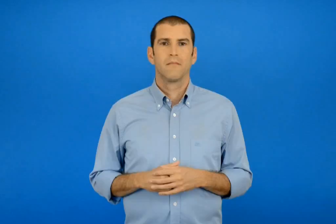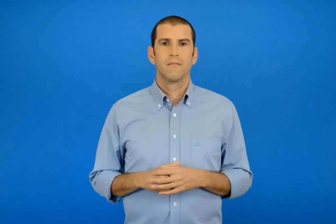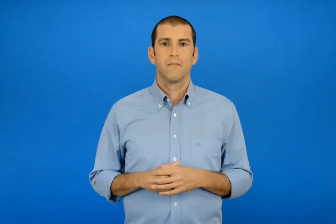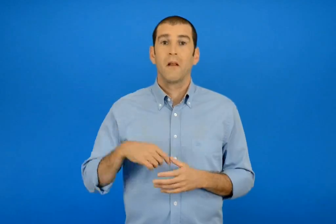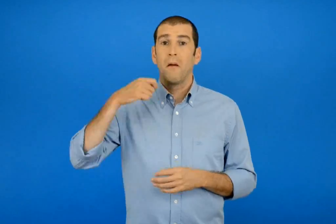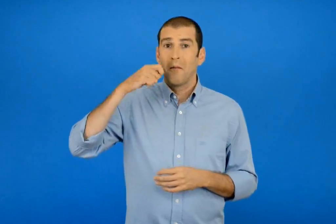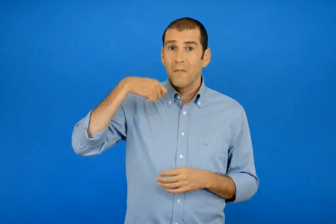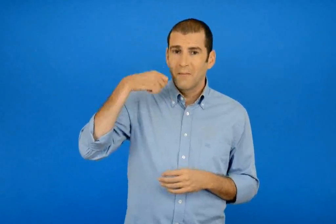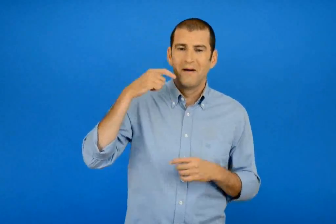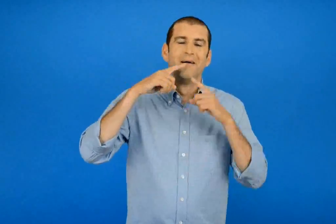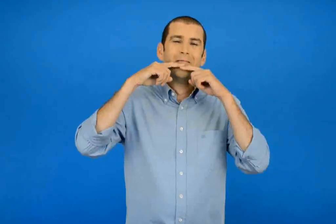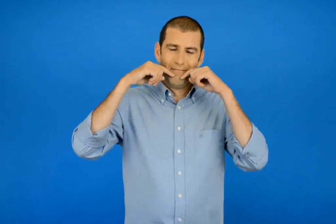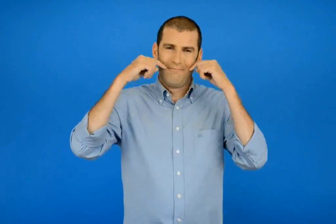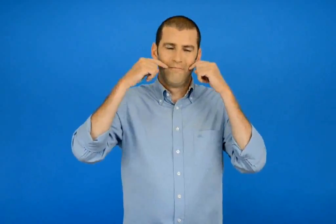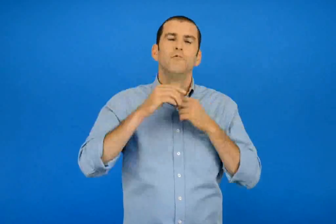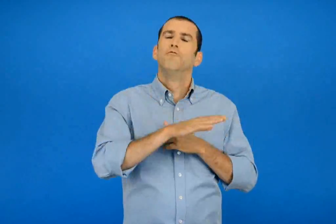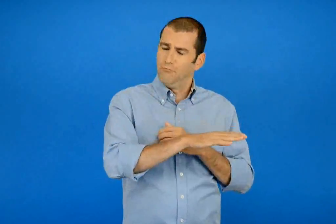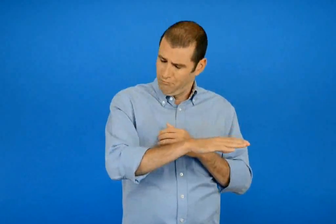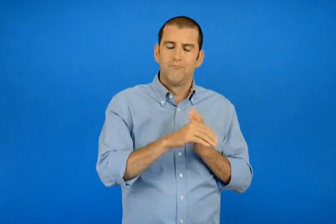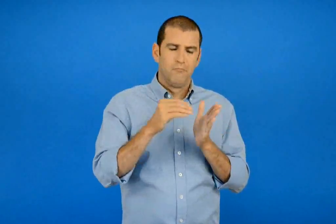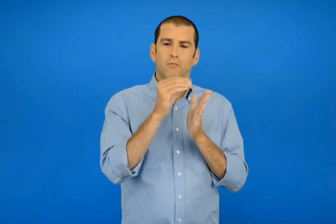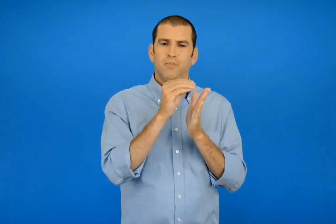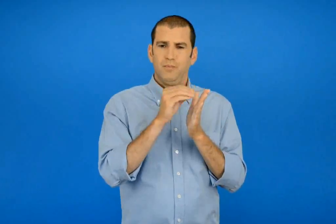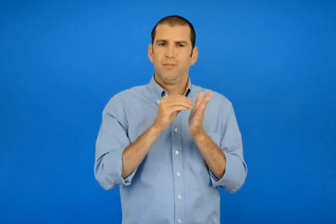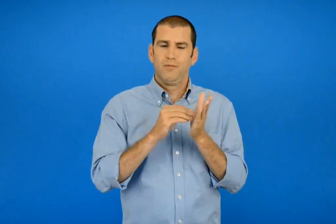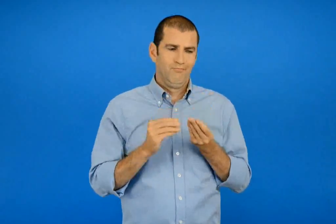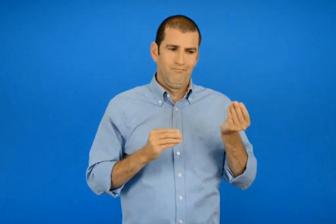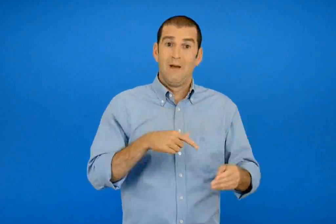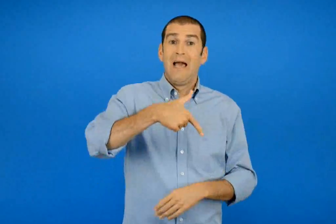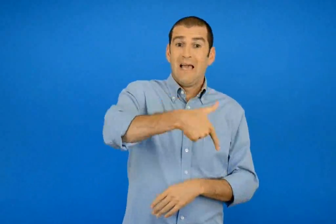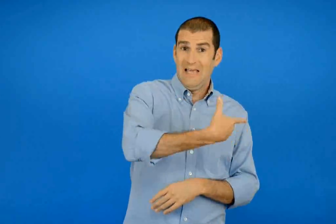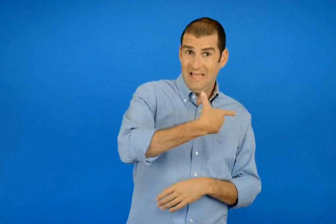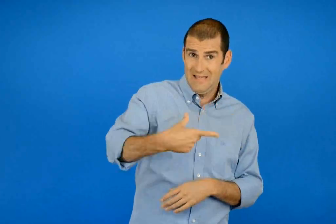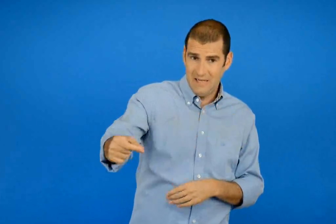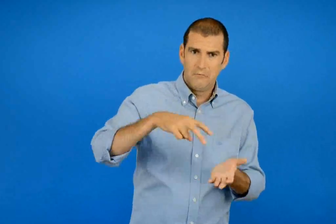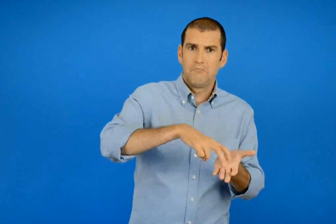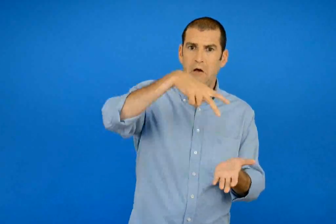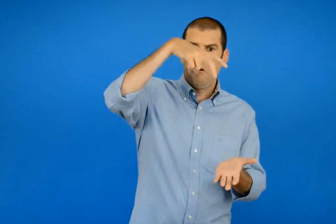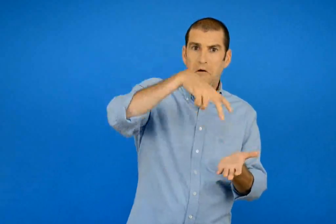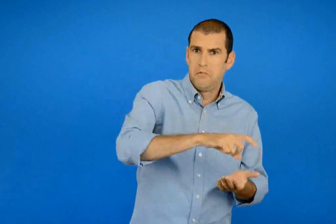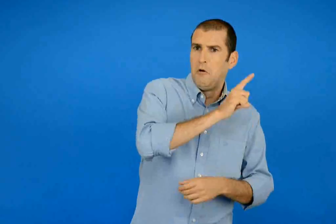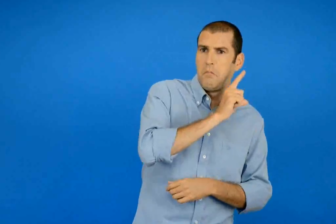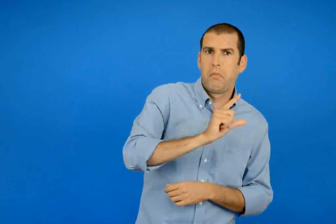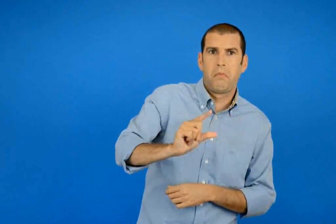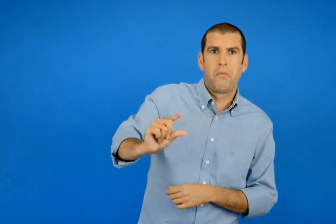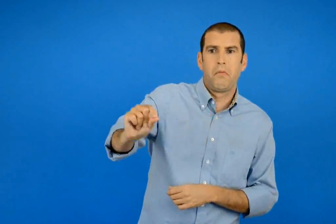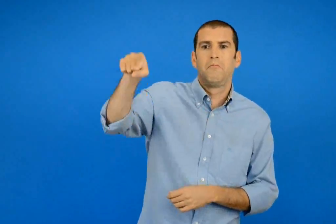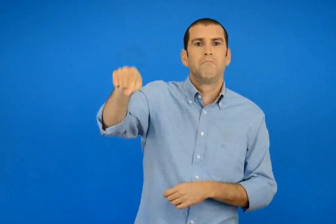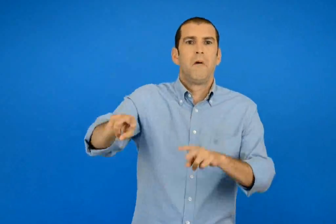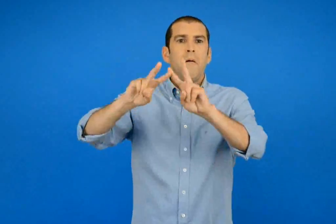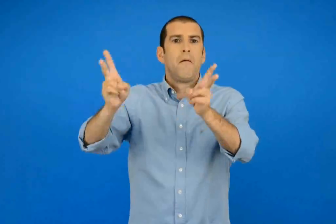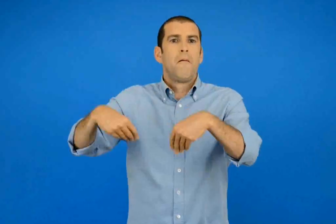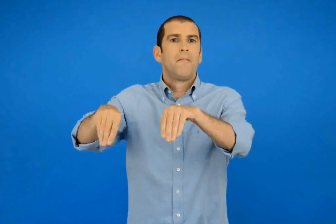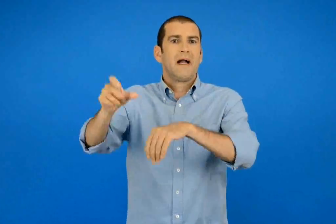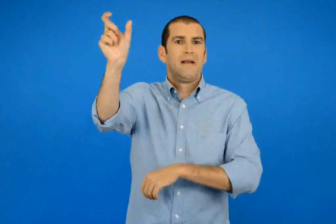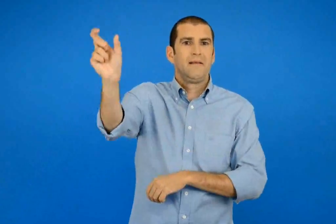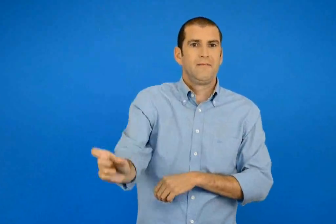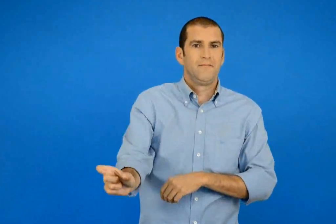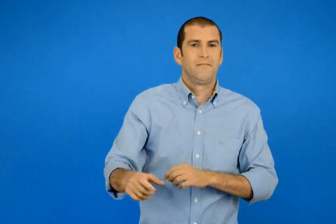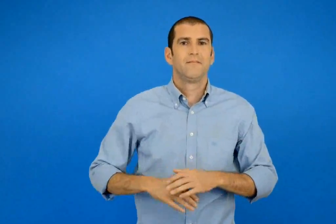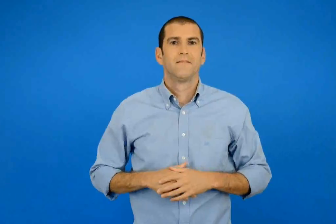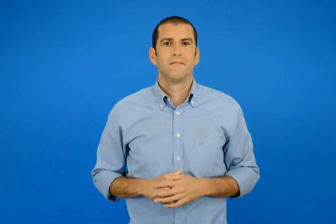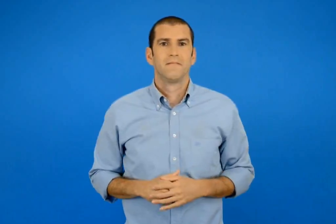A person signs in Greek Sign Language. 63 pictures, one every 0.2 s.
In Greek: χαμογέλασε η μαμά του μα έκαμε το θέλημα του κι ο γιαννάκης τρέχει πάλι πηδηχτός για τον μπακάλη
